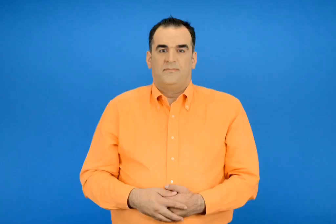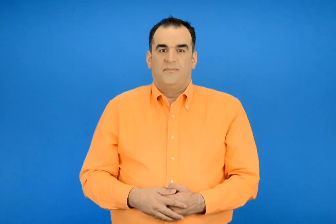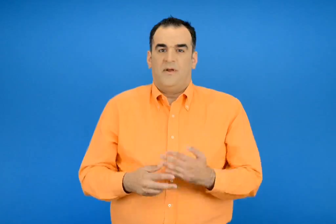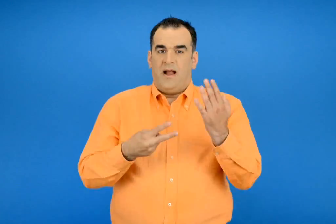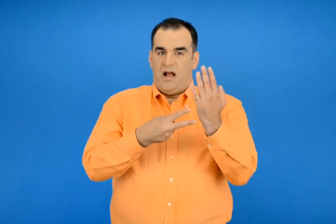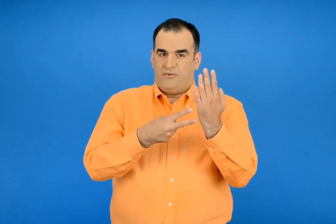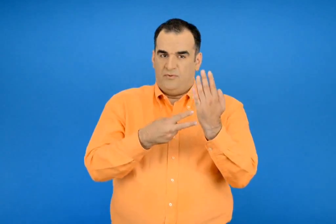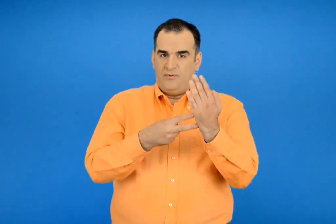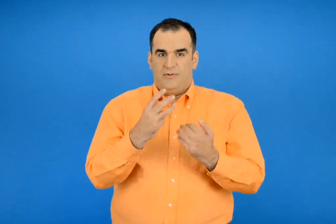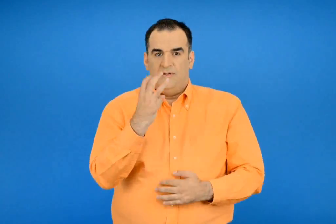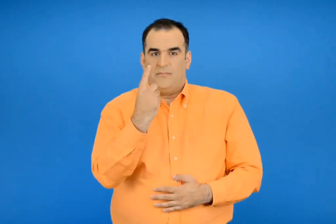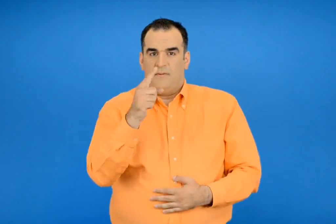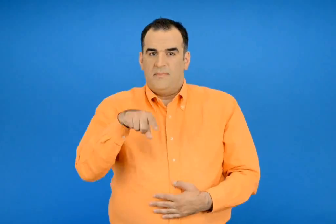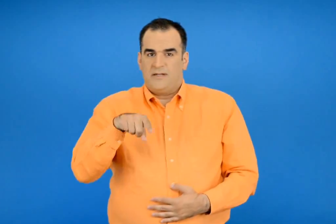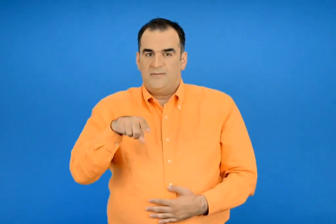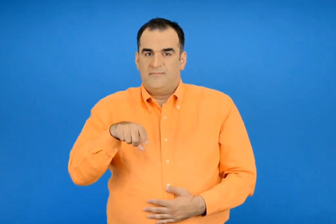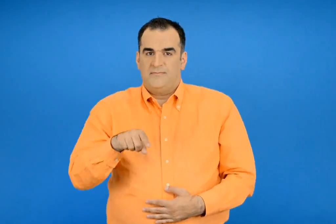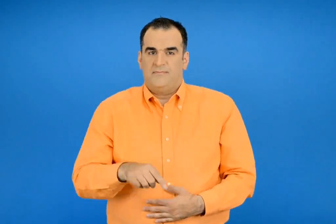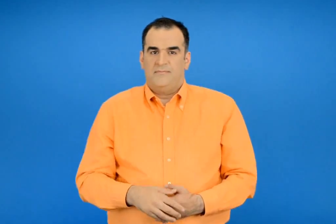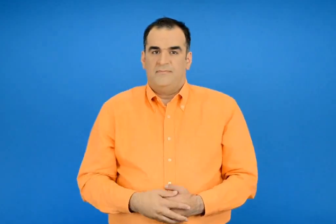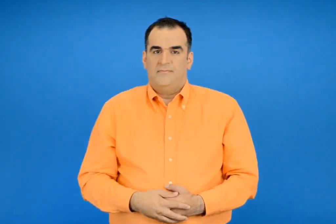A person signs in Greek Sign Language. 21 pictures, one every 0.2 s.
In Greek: αύγουστος 31 ημέρες
